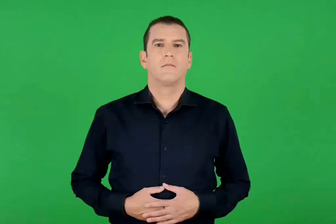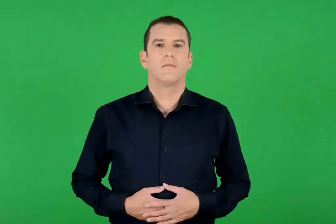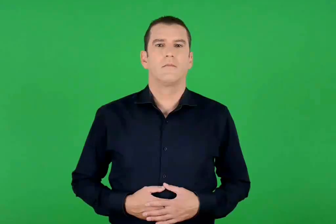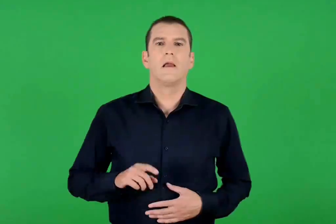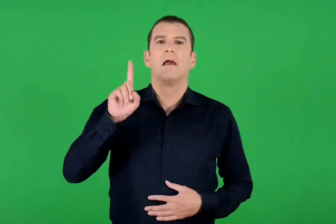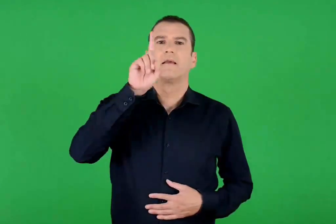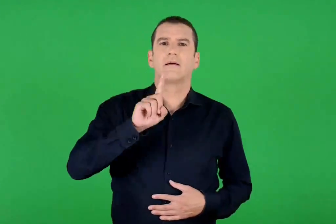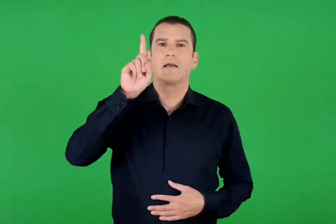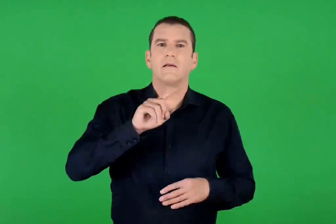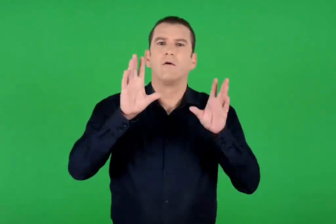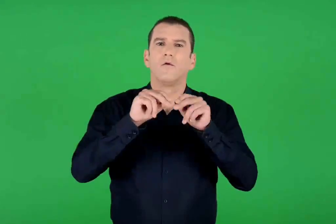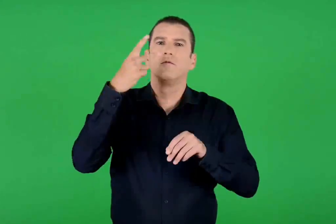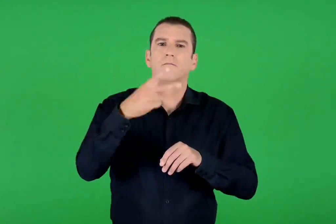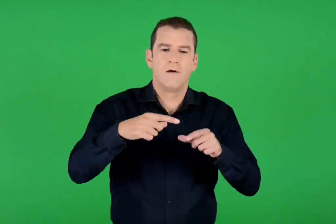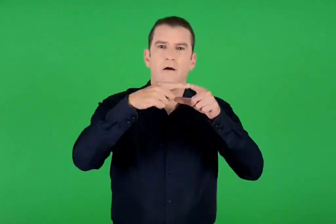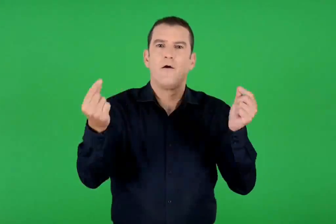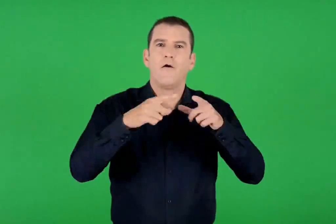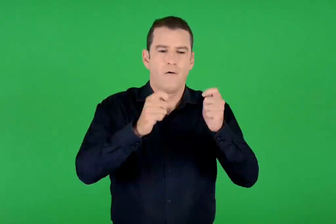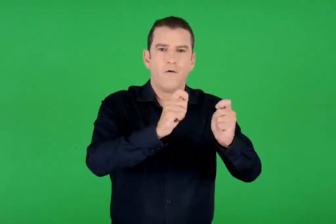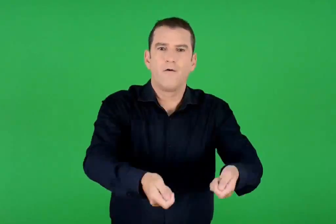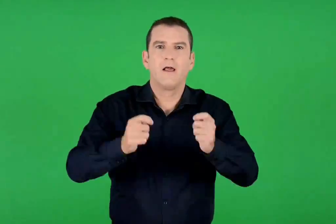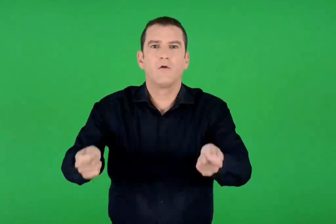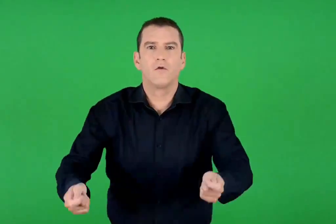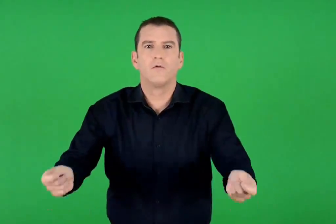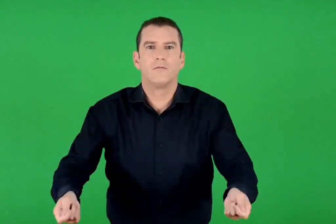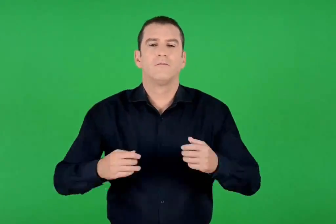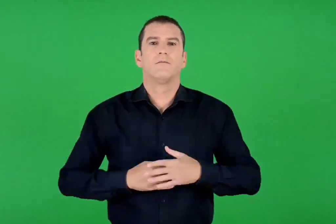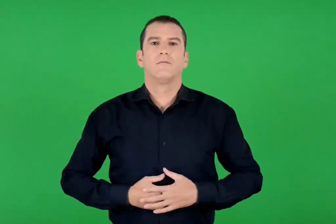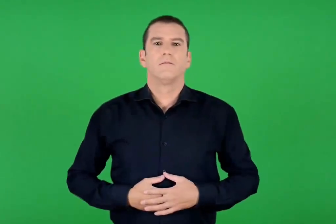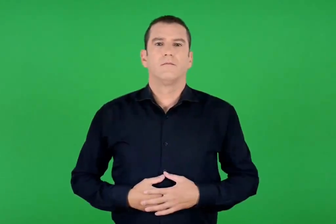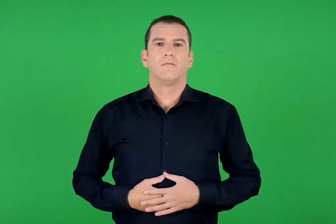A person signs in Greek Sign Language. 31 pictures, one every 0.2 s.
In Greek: κυριακή των βαΐων
